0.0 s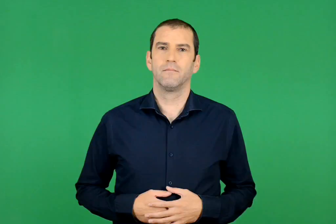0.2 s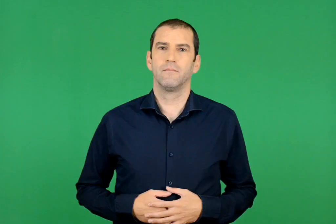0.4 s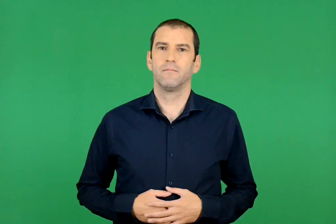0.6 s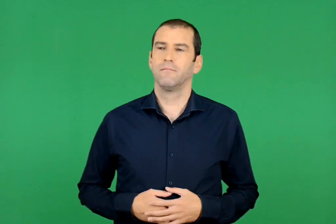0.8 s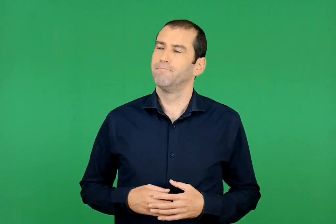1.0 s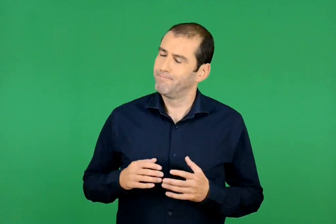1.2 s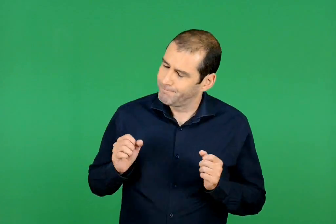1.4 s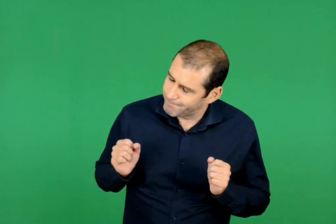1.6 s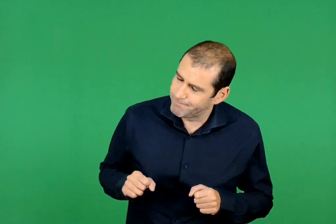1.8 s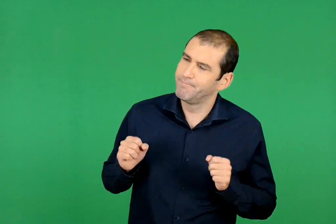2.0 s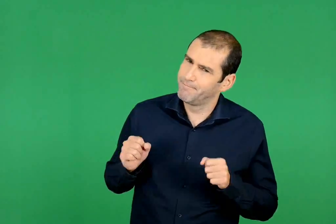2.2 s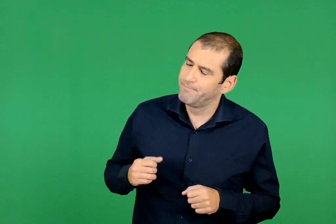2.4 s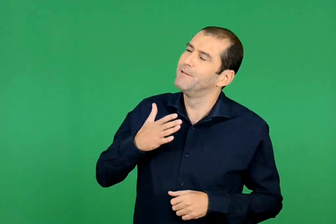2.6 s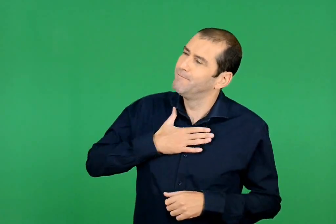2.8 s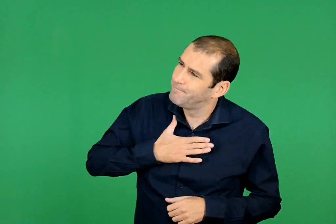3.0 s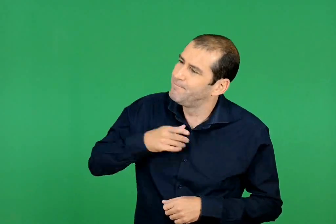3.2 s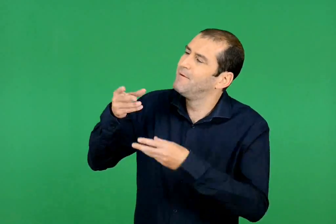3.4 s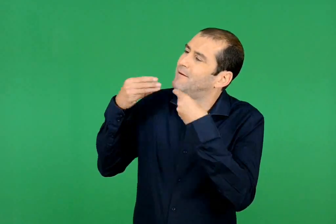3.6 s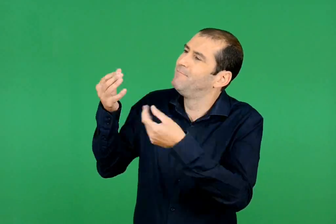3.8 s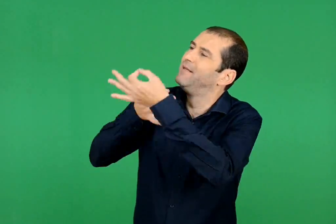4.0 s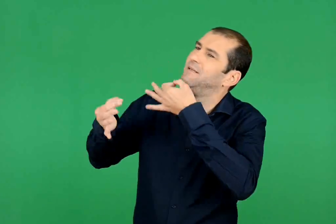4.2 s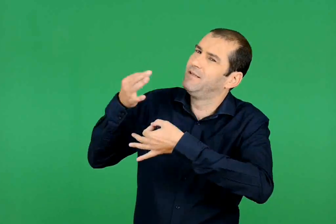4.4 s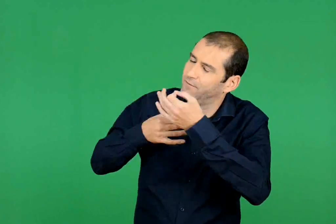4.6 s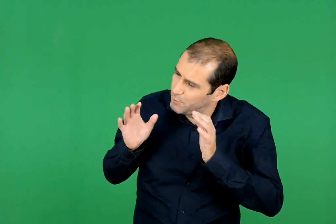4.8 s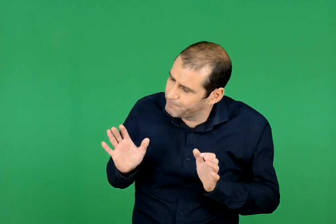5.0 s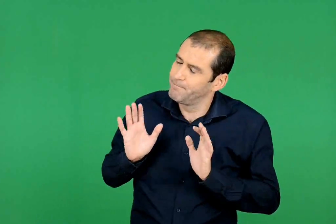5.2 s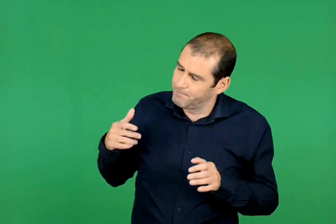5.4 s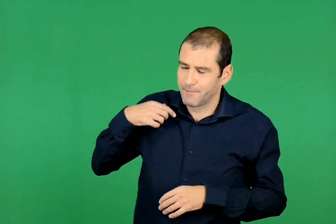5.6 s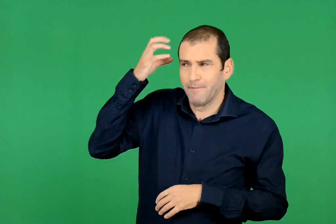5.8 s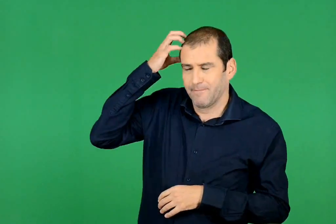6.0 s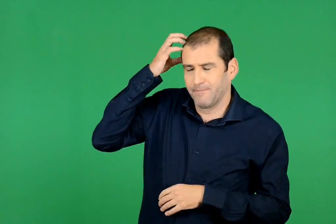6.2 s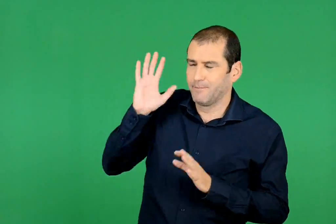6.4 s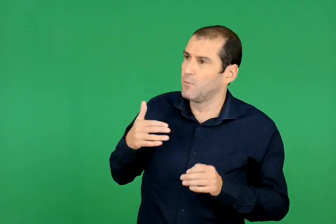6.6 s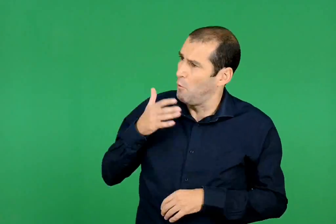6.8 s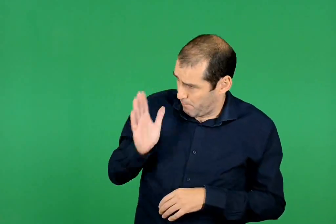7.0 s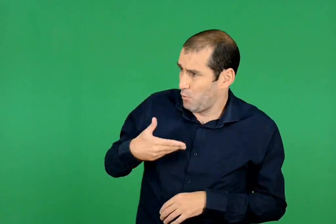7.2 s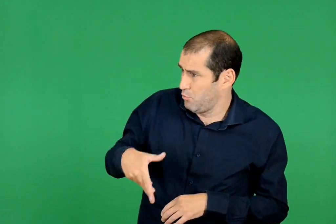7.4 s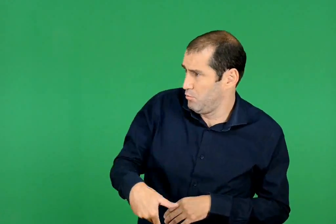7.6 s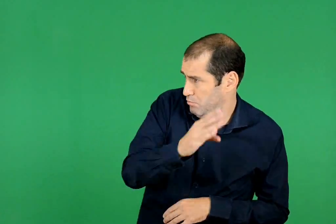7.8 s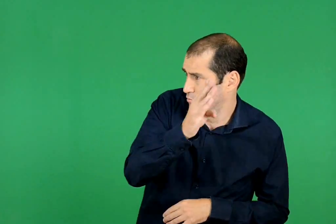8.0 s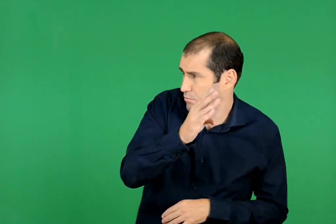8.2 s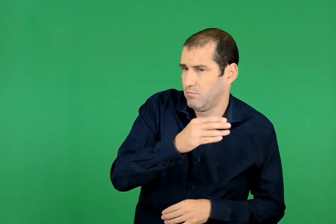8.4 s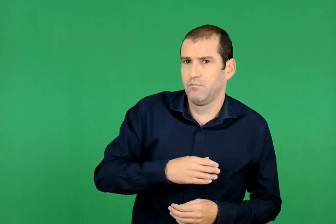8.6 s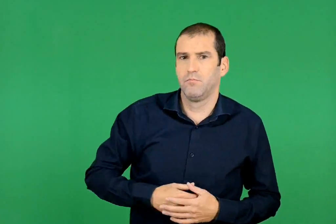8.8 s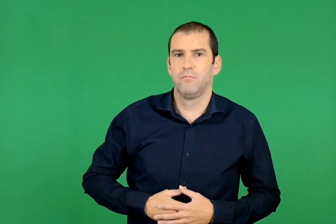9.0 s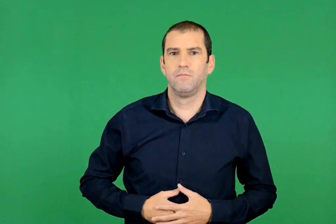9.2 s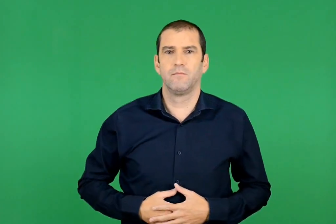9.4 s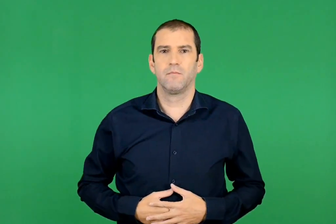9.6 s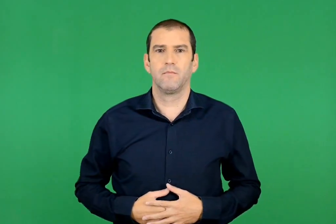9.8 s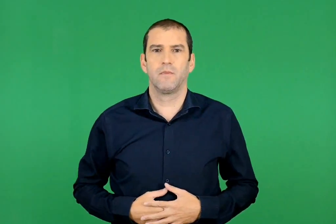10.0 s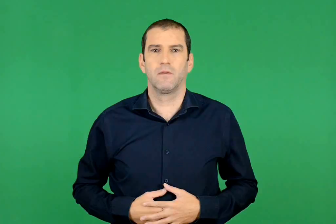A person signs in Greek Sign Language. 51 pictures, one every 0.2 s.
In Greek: ευχαριστώ για την ευγενική σας συμβουλή , καλή μου κυρία. θα τη λάβω σοβαρά υπό όψη μου. μπορώ να πηγαίνω τώρα ;
